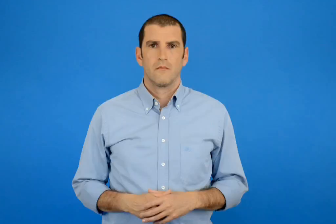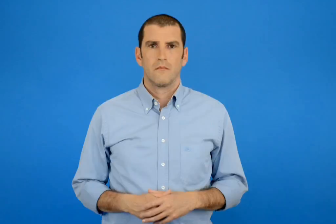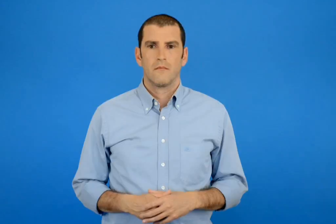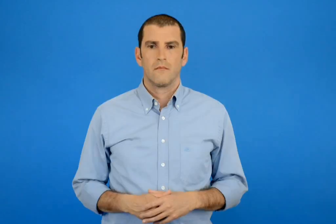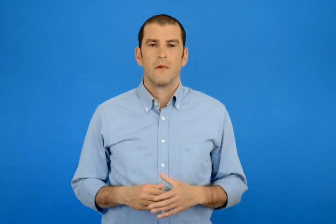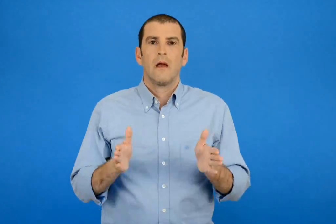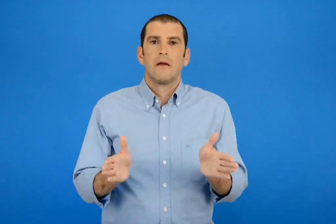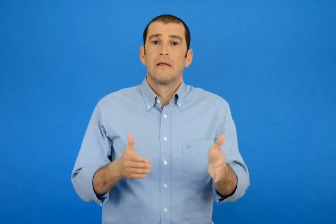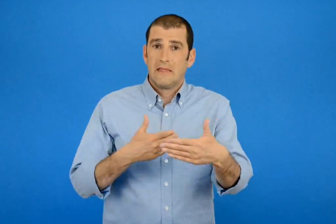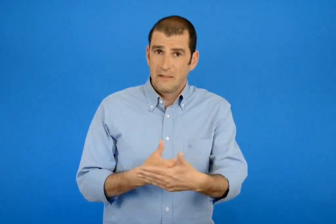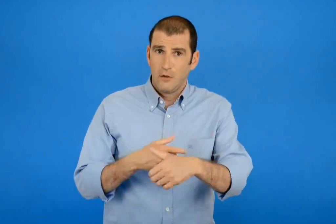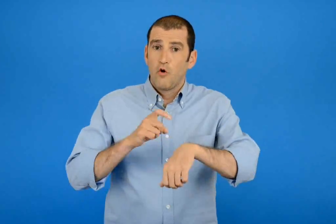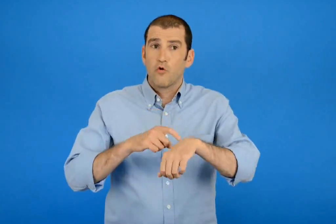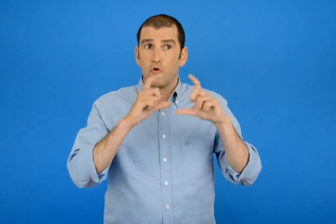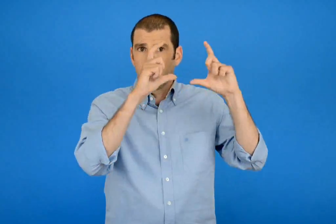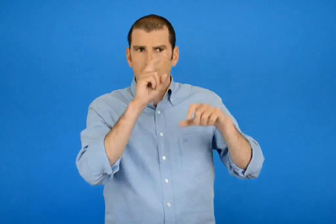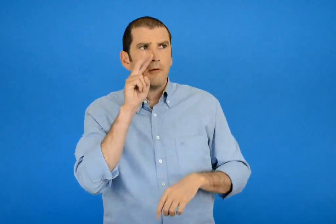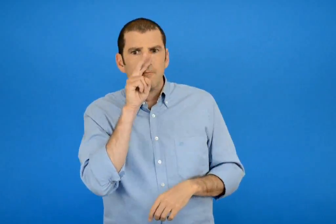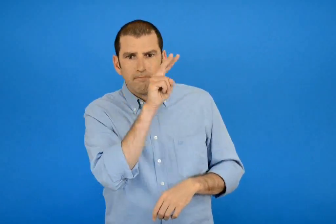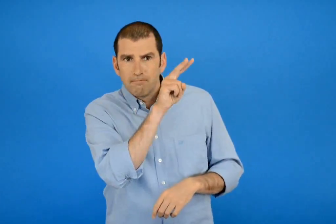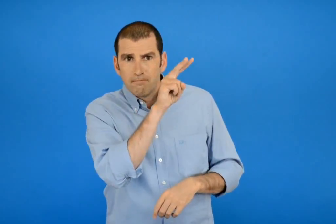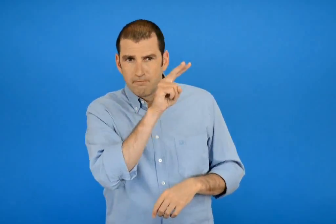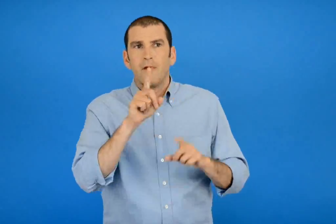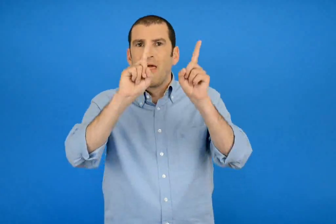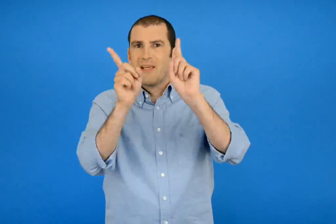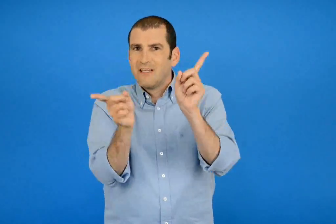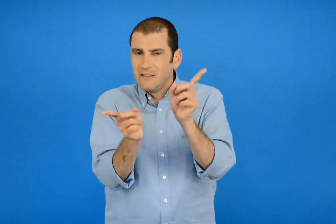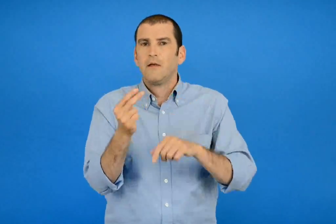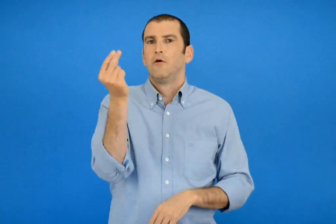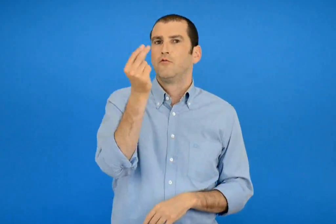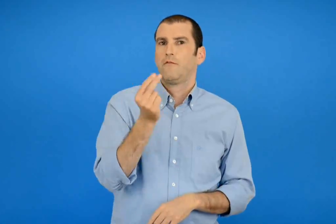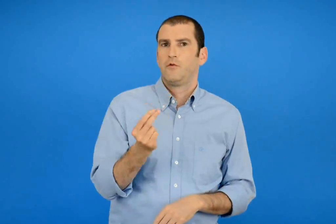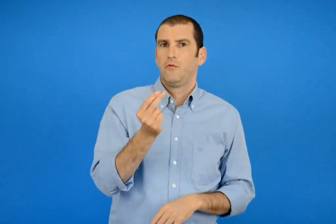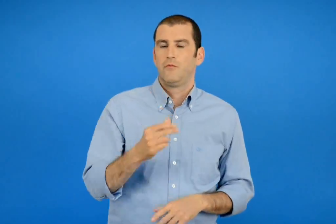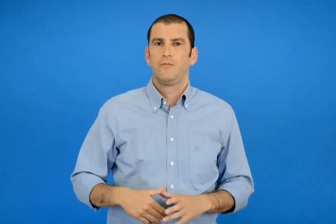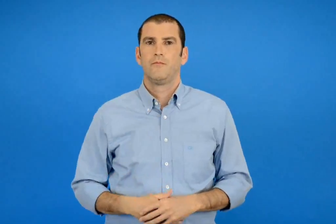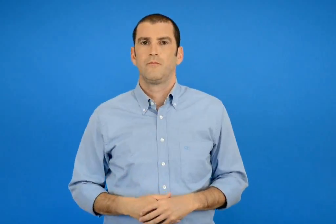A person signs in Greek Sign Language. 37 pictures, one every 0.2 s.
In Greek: παρατηρώ το ρολόι στην τάξη και ζωγραφίζω τους δείκτες
